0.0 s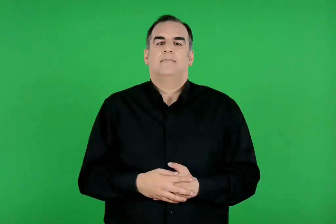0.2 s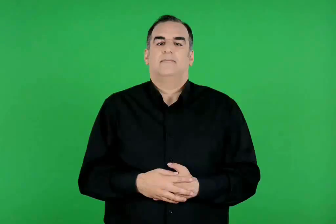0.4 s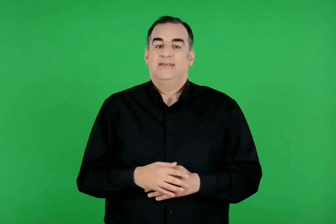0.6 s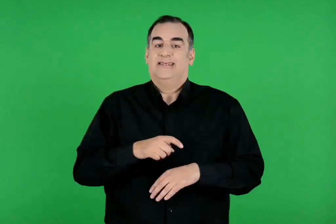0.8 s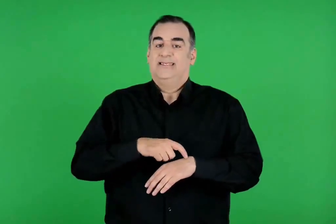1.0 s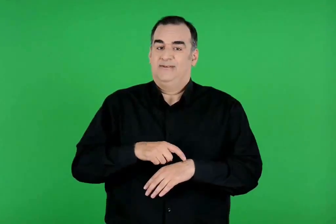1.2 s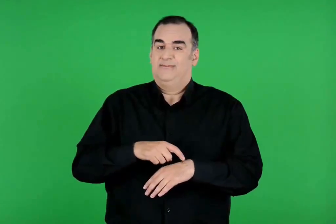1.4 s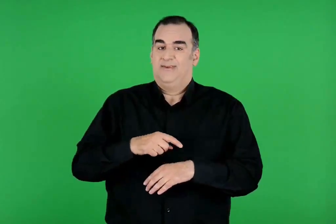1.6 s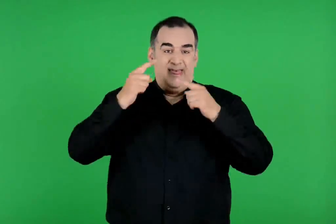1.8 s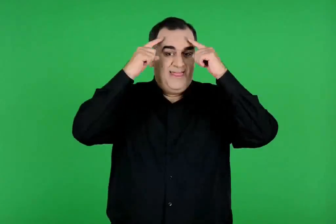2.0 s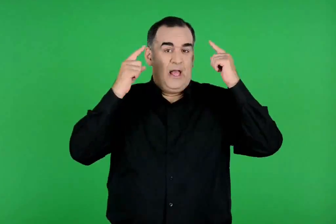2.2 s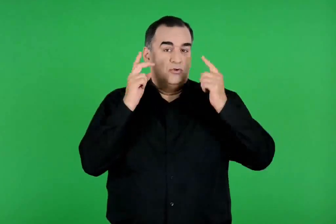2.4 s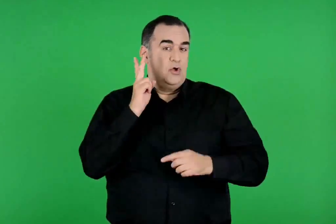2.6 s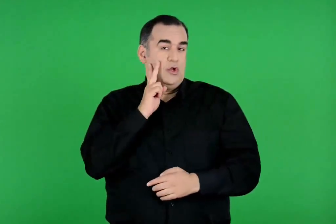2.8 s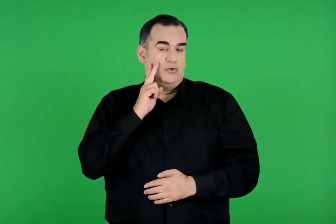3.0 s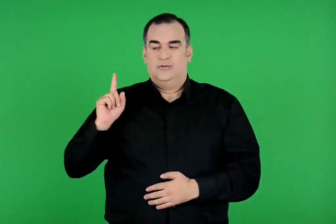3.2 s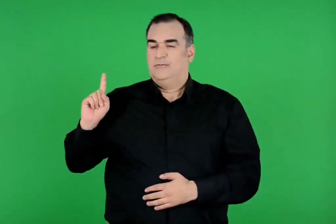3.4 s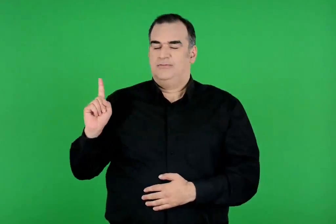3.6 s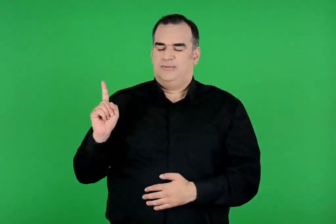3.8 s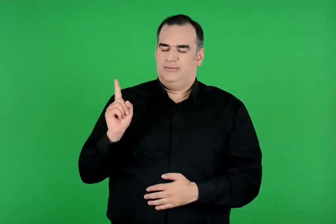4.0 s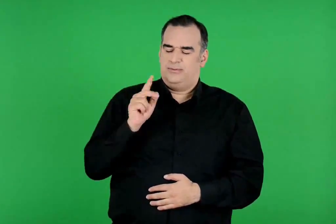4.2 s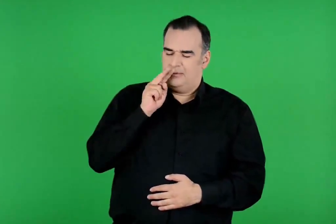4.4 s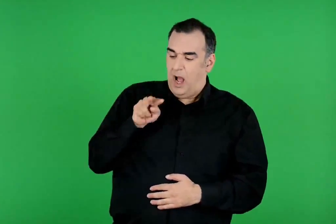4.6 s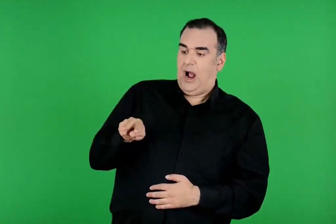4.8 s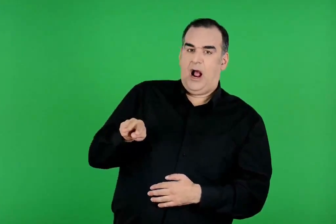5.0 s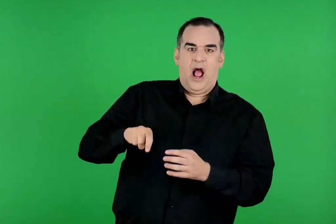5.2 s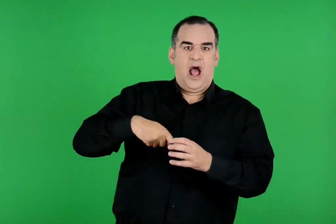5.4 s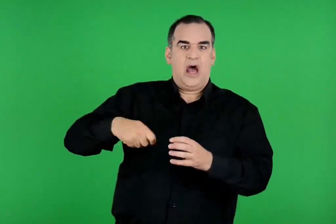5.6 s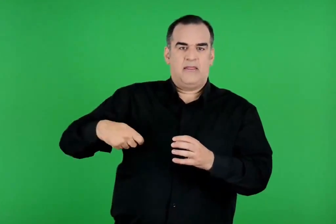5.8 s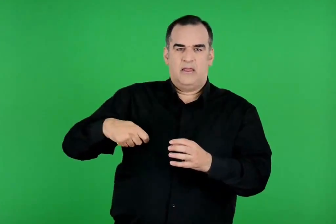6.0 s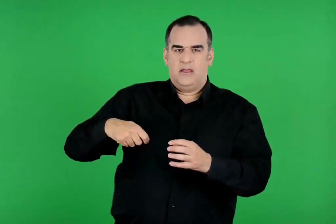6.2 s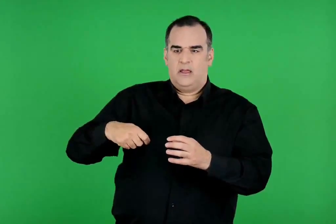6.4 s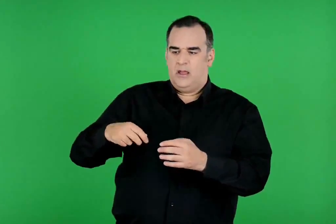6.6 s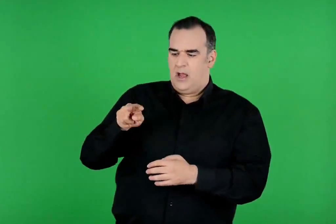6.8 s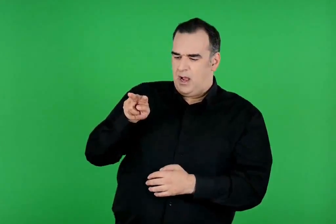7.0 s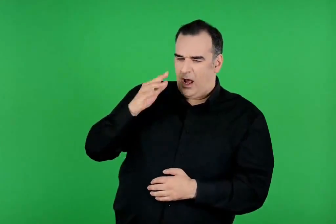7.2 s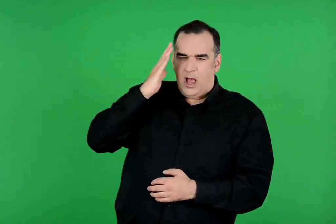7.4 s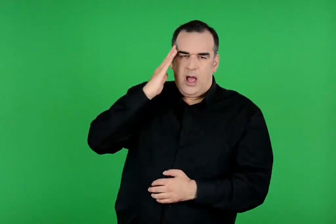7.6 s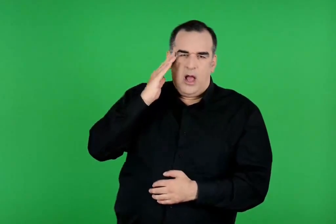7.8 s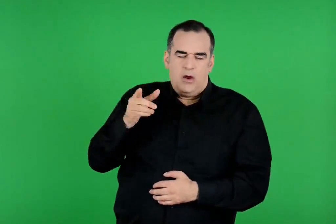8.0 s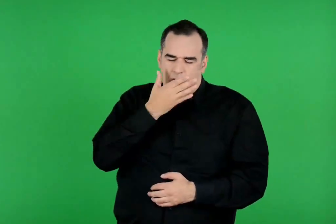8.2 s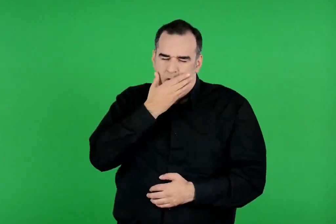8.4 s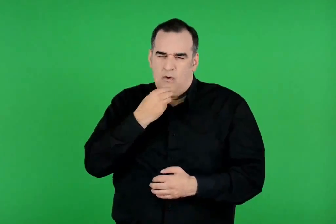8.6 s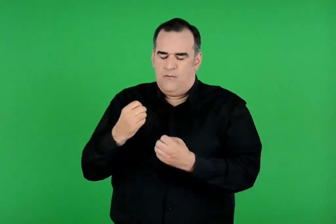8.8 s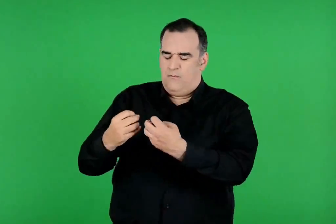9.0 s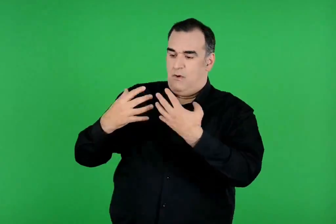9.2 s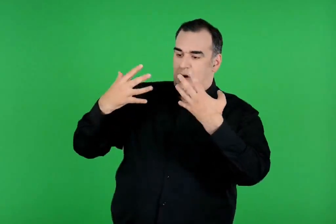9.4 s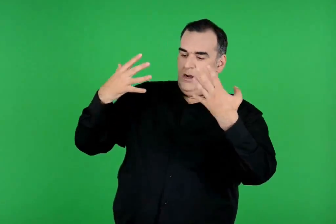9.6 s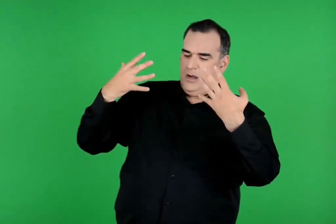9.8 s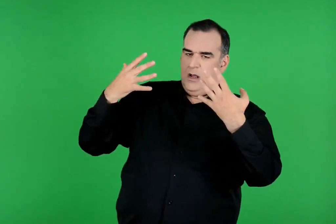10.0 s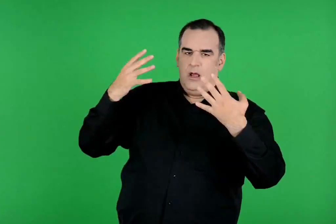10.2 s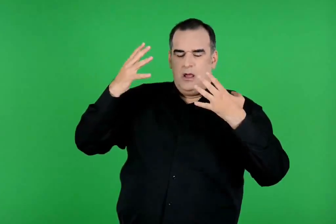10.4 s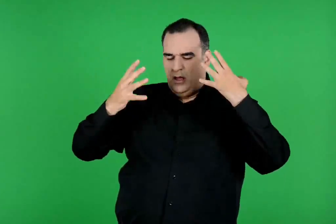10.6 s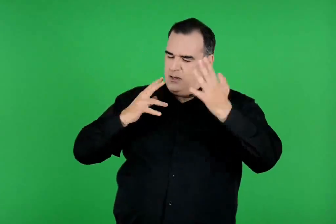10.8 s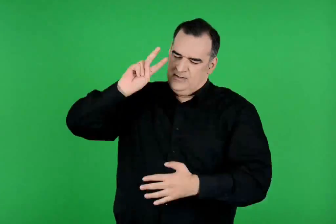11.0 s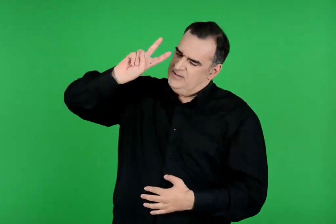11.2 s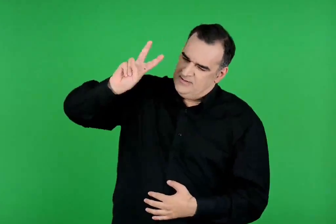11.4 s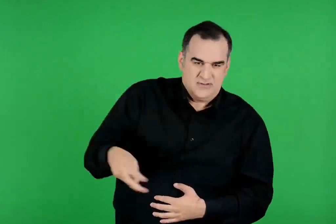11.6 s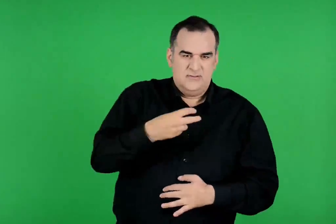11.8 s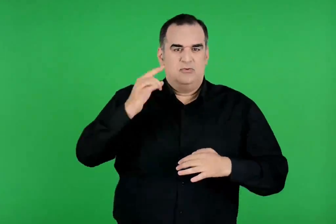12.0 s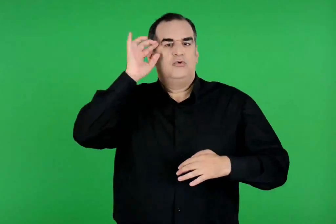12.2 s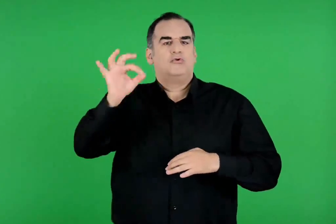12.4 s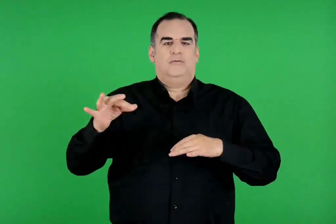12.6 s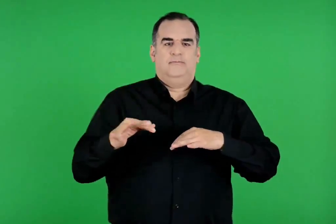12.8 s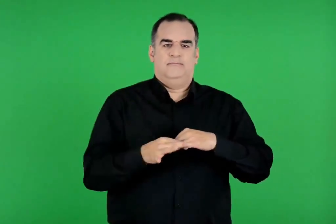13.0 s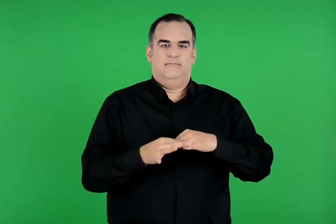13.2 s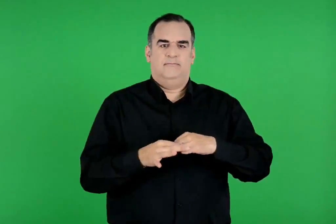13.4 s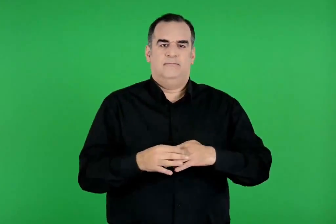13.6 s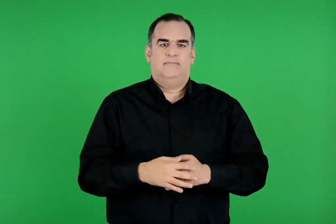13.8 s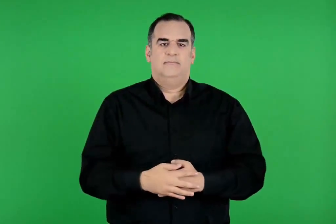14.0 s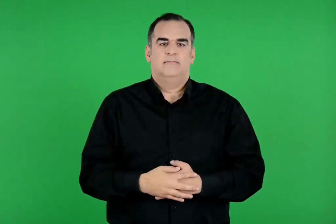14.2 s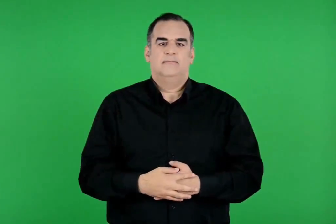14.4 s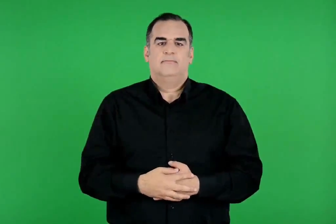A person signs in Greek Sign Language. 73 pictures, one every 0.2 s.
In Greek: τότε όμως πέρασε από κει ο θεός διόνυσος. είδε την αριάδνη , θαμπώθηκε από την ομορφιά της και την πήρε , για να την κάνει γυναίκα του
